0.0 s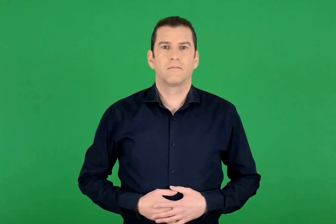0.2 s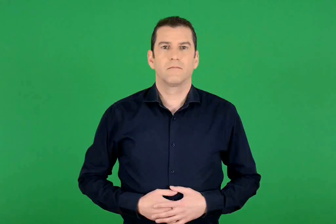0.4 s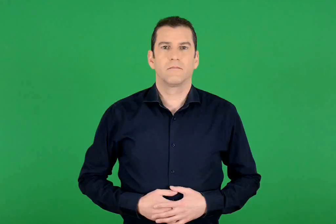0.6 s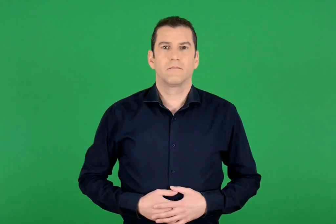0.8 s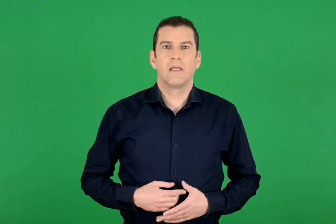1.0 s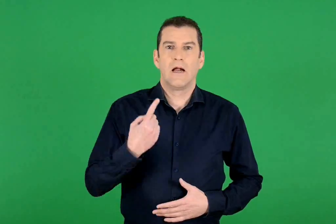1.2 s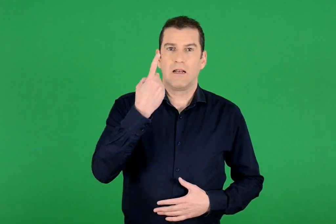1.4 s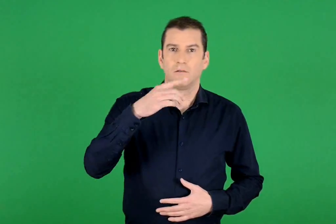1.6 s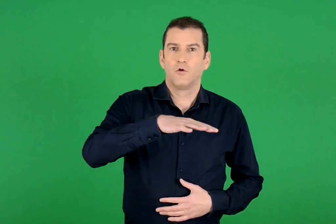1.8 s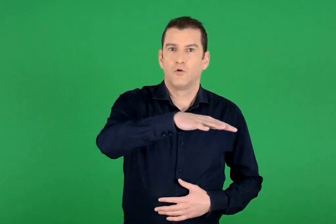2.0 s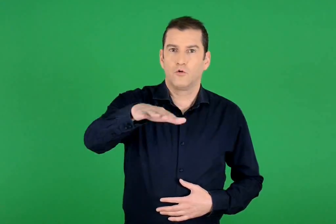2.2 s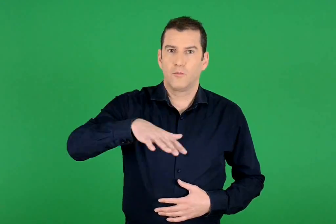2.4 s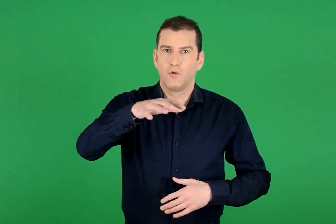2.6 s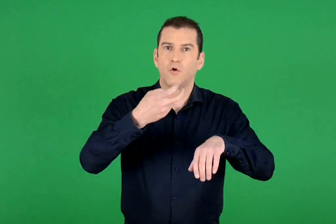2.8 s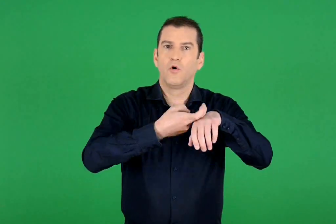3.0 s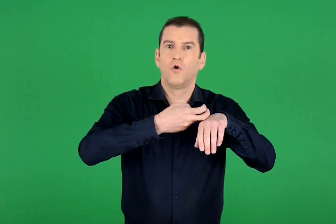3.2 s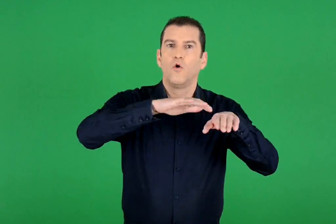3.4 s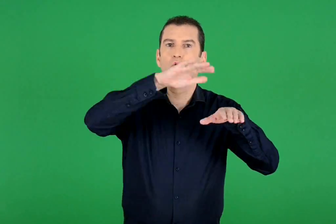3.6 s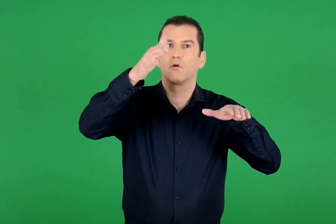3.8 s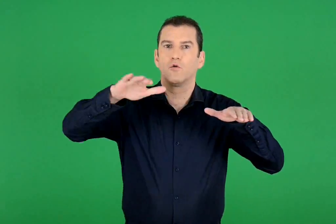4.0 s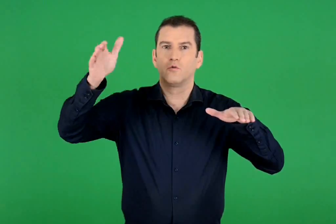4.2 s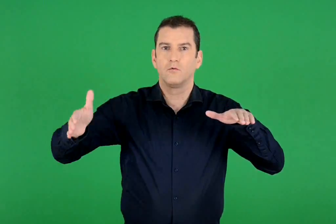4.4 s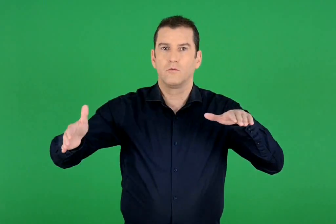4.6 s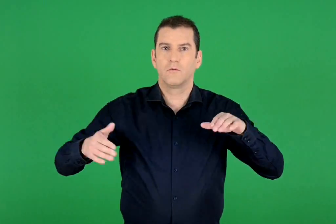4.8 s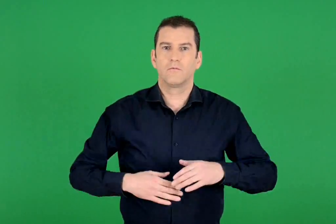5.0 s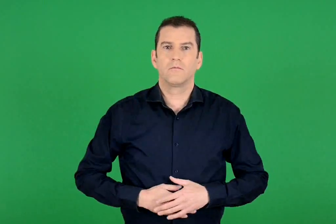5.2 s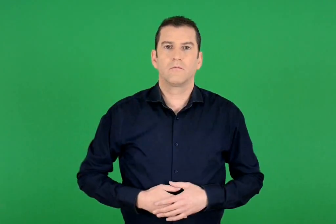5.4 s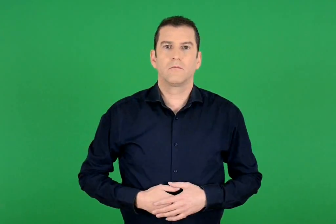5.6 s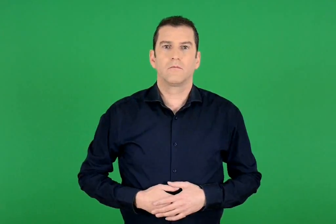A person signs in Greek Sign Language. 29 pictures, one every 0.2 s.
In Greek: ένας ορεινός τόπος
